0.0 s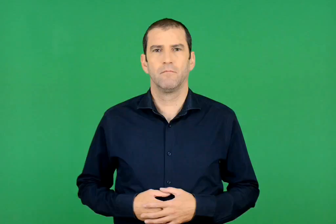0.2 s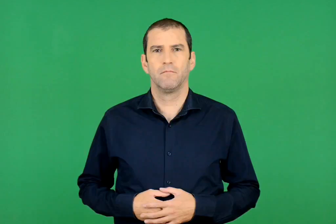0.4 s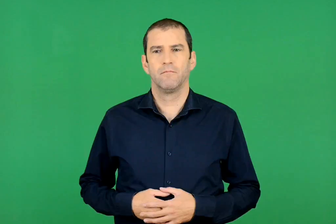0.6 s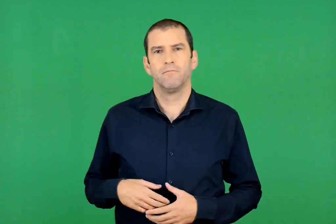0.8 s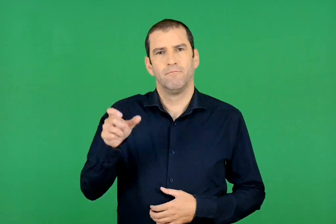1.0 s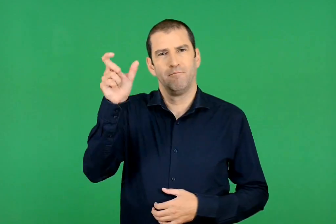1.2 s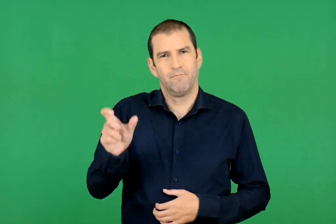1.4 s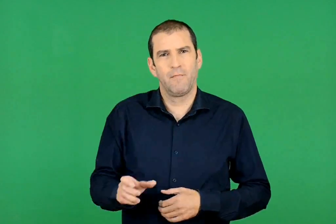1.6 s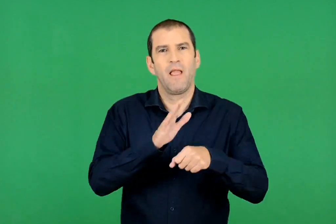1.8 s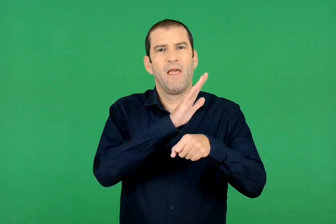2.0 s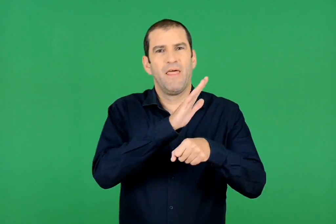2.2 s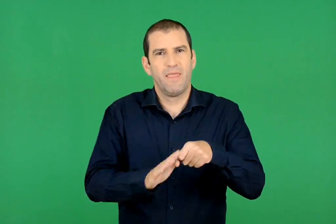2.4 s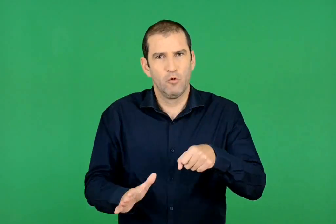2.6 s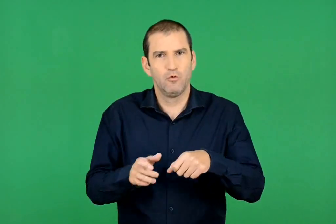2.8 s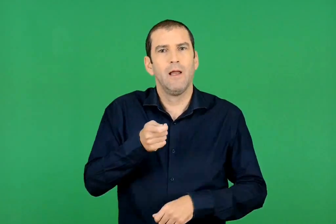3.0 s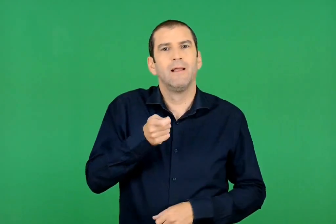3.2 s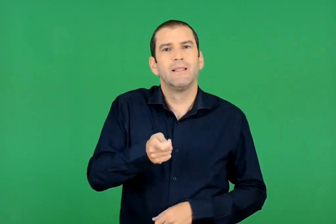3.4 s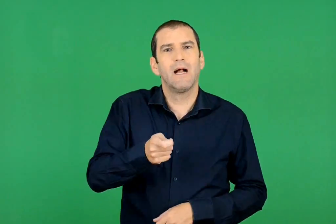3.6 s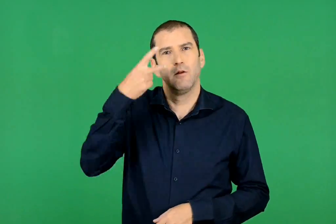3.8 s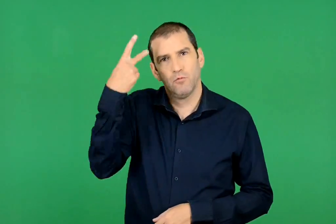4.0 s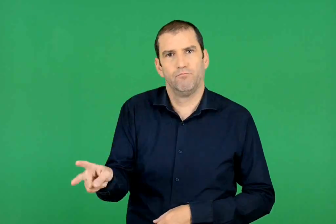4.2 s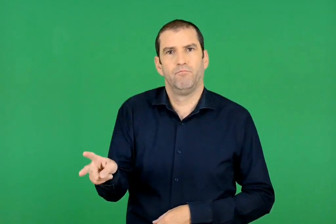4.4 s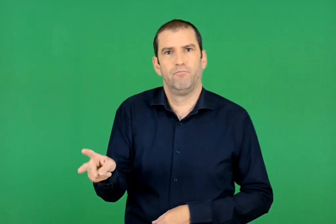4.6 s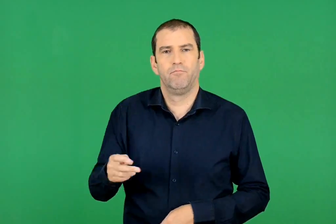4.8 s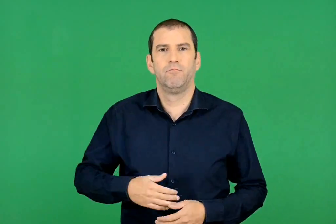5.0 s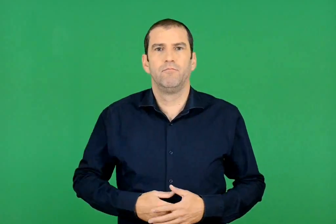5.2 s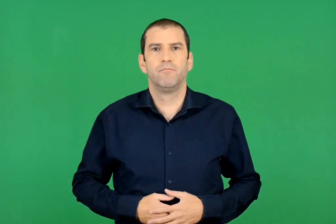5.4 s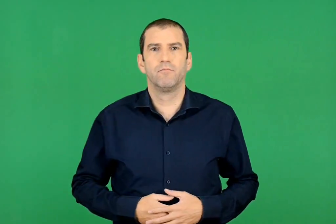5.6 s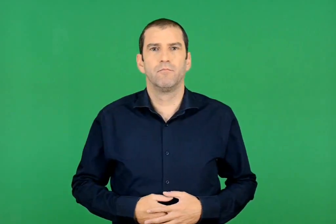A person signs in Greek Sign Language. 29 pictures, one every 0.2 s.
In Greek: το τηγάνι του δήμιου
